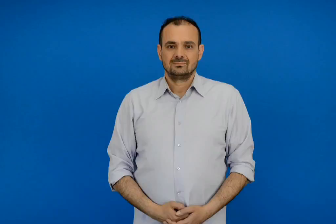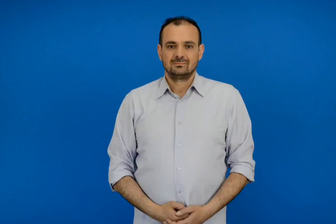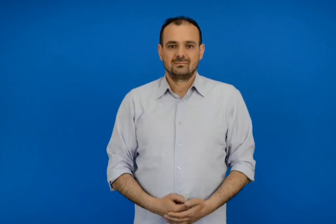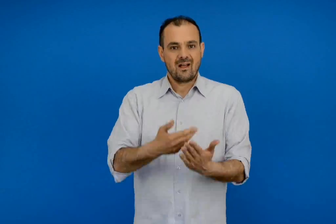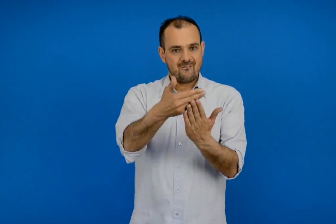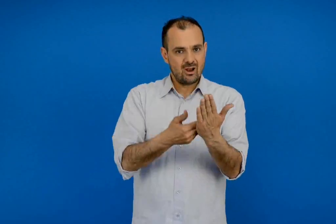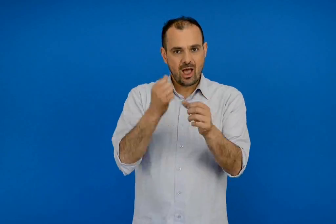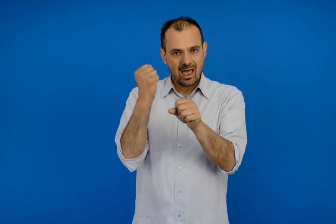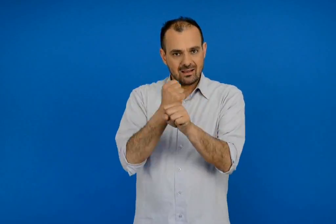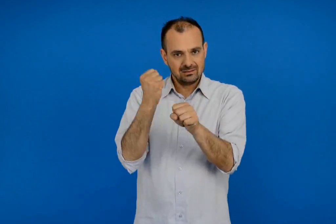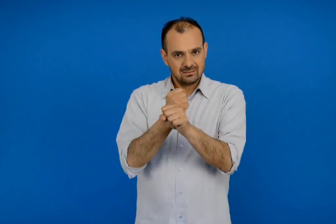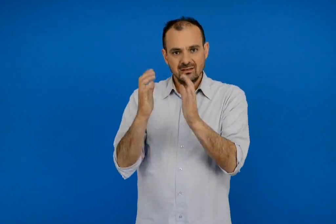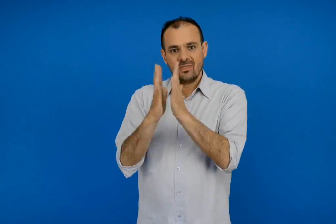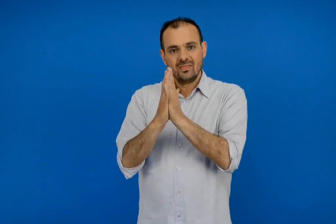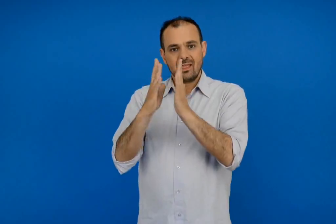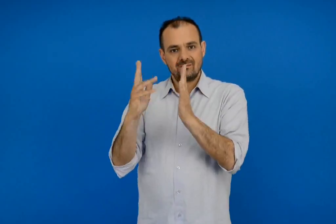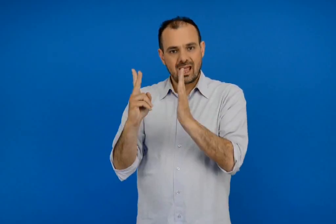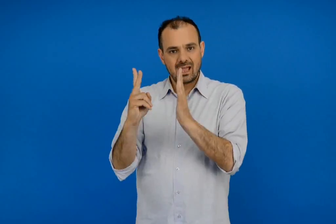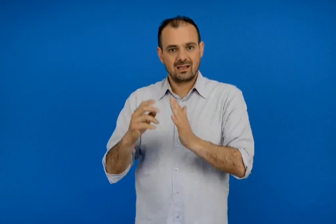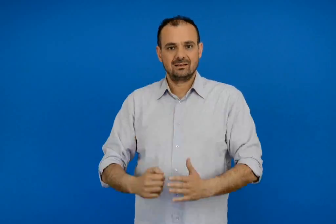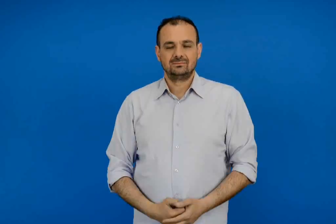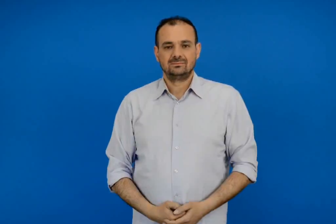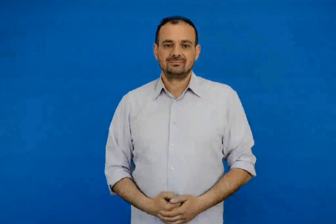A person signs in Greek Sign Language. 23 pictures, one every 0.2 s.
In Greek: φύλλο εργασίας 17
